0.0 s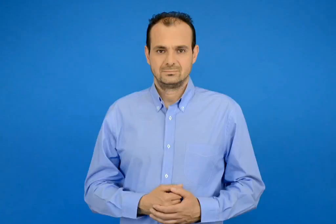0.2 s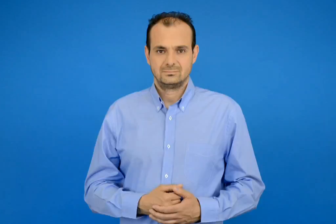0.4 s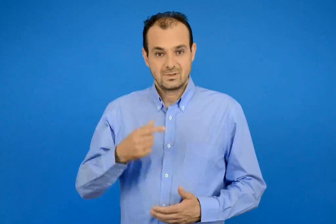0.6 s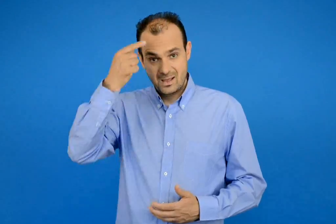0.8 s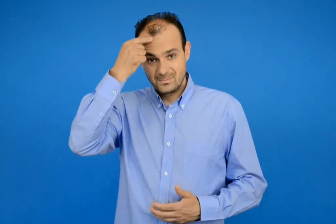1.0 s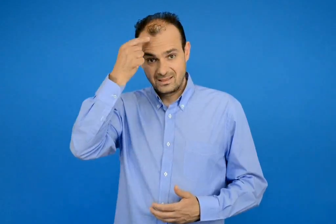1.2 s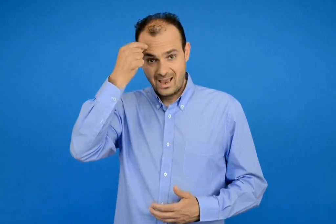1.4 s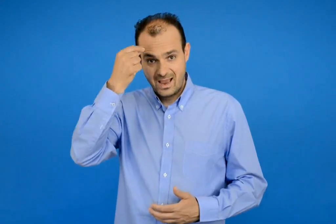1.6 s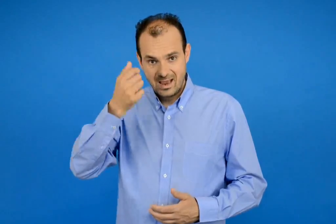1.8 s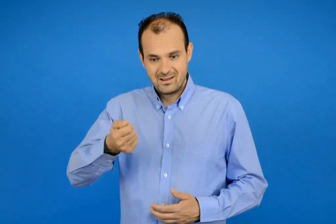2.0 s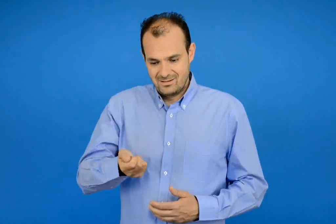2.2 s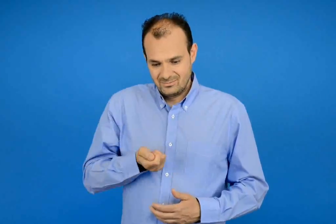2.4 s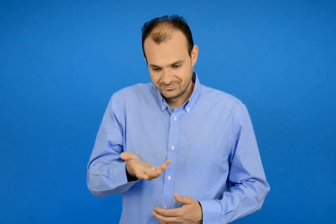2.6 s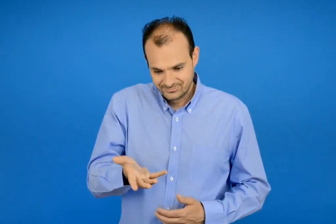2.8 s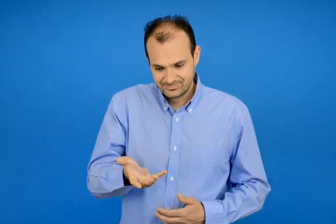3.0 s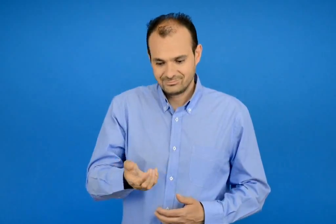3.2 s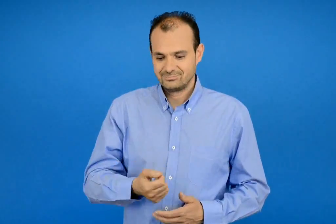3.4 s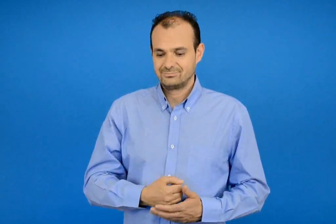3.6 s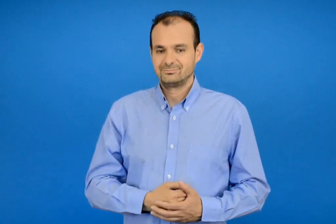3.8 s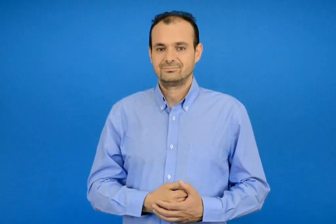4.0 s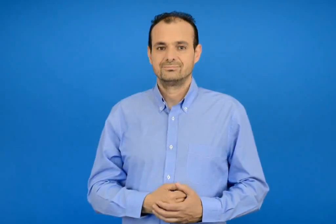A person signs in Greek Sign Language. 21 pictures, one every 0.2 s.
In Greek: η υπατια πέτυχε
